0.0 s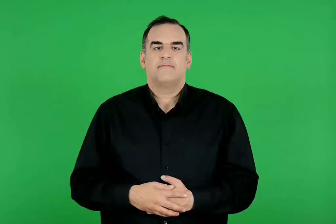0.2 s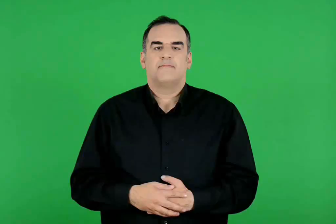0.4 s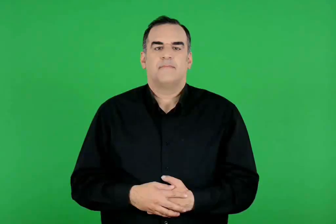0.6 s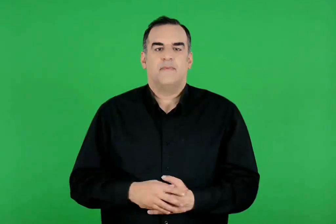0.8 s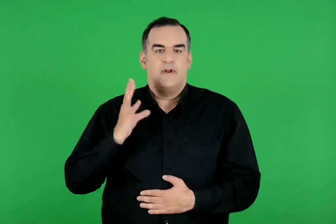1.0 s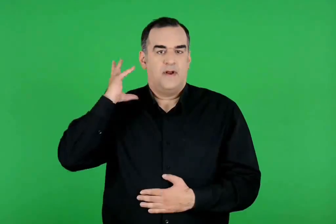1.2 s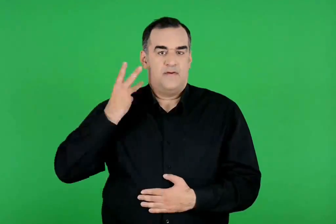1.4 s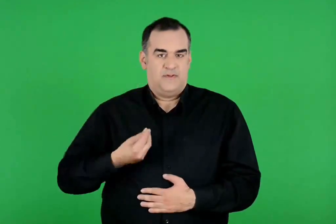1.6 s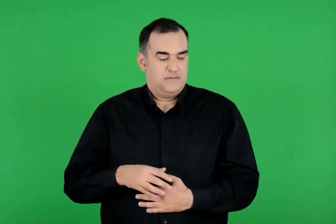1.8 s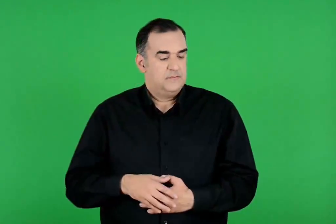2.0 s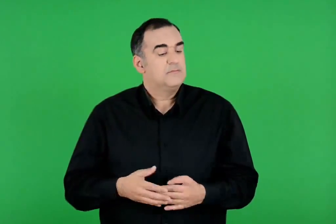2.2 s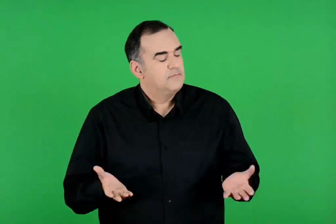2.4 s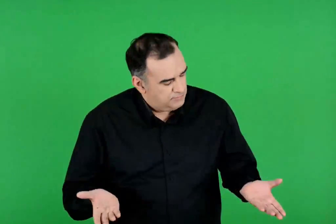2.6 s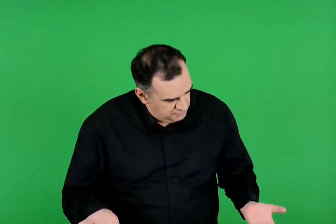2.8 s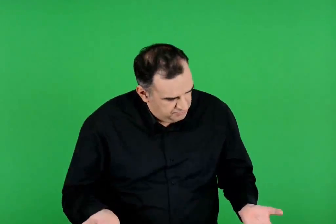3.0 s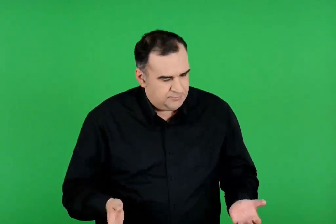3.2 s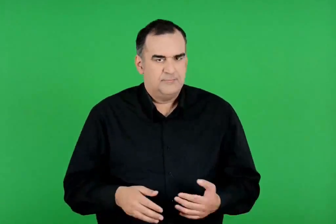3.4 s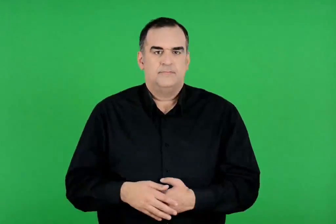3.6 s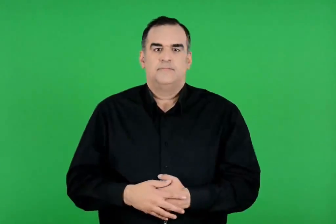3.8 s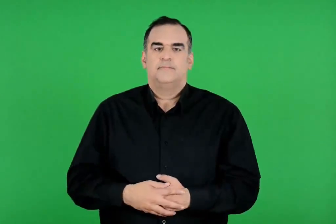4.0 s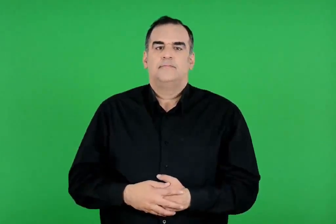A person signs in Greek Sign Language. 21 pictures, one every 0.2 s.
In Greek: αφροδιτη ας γίνει κι αυτό
